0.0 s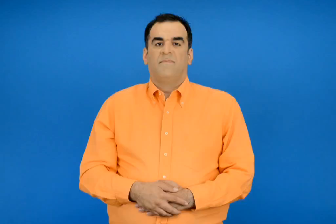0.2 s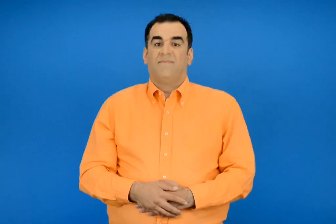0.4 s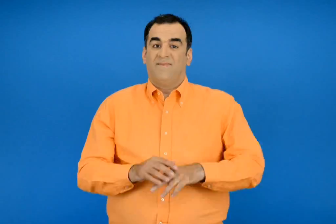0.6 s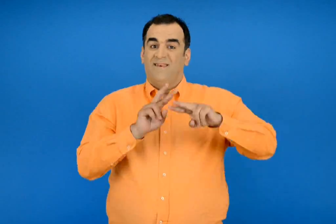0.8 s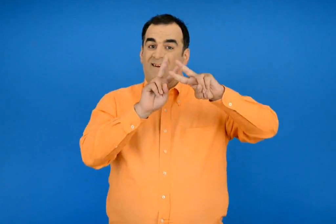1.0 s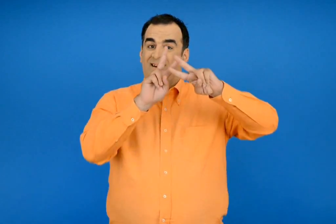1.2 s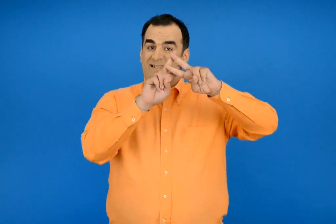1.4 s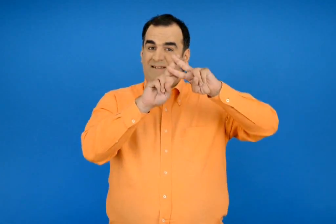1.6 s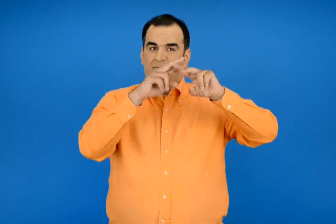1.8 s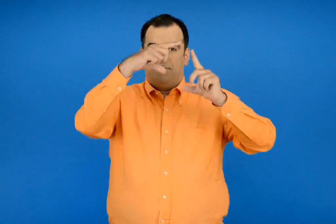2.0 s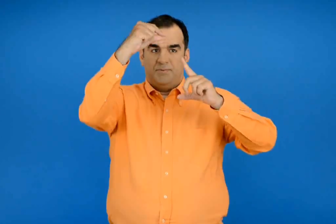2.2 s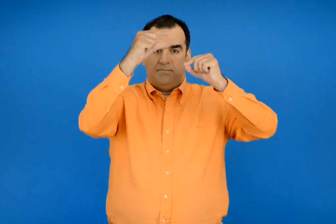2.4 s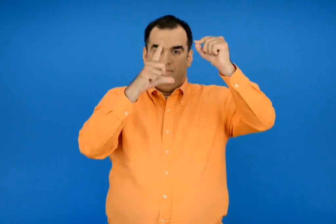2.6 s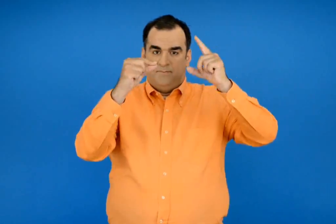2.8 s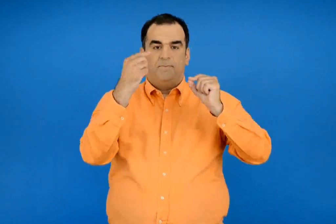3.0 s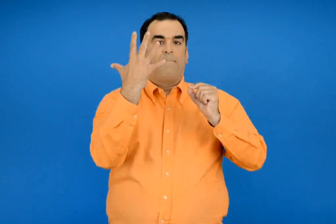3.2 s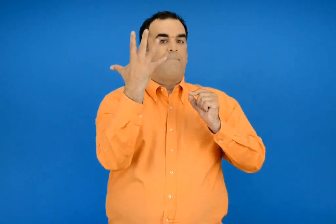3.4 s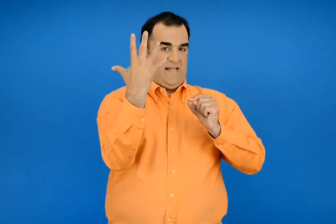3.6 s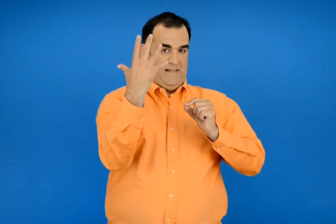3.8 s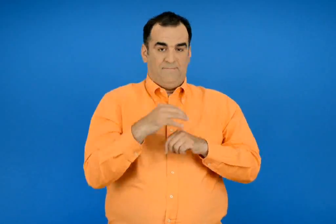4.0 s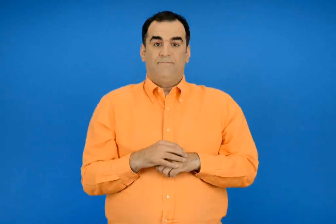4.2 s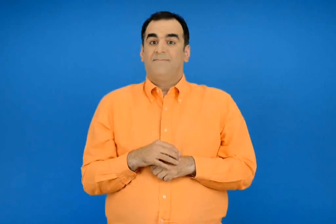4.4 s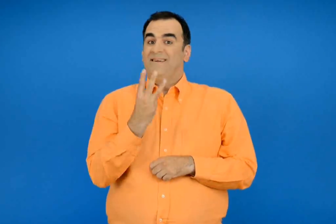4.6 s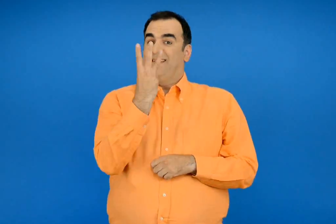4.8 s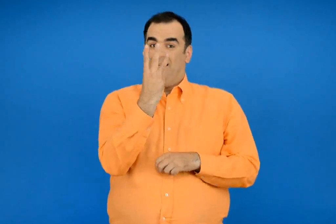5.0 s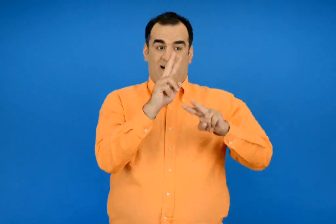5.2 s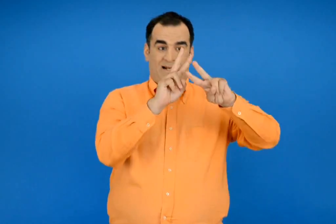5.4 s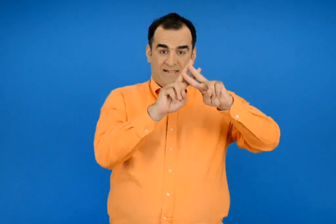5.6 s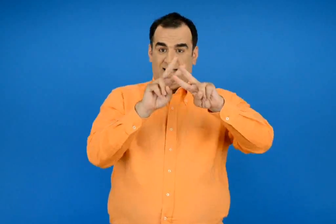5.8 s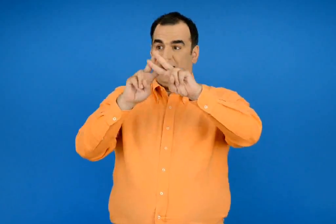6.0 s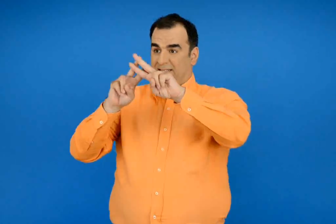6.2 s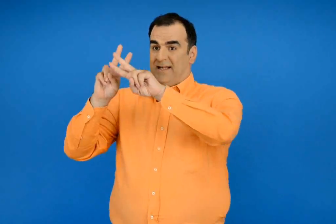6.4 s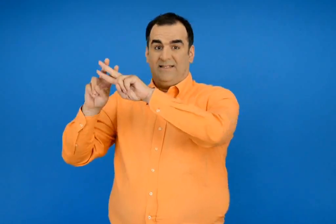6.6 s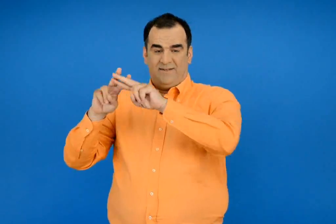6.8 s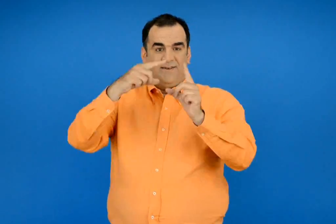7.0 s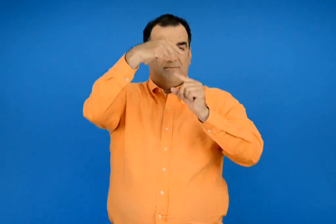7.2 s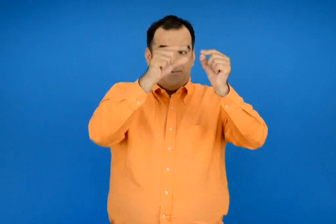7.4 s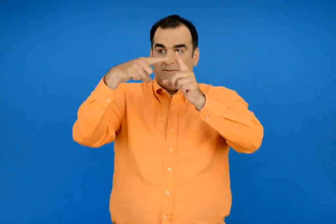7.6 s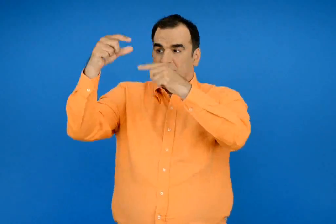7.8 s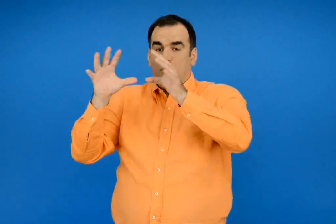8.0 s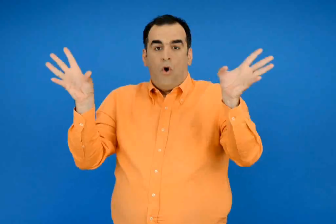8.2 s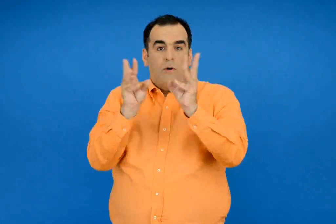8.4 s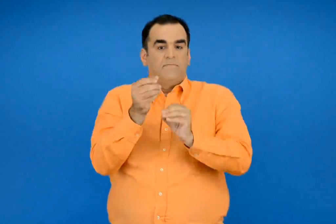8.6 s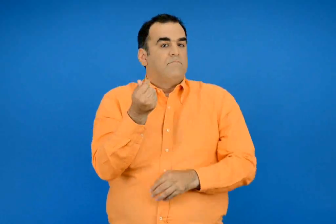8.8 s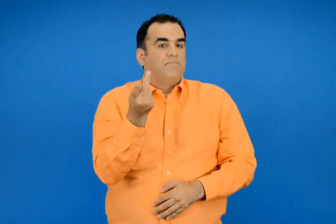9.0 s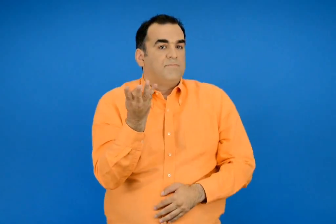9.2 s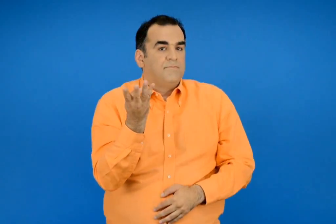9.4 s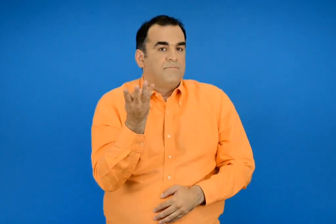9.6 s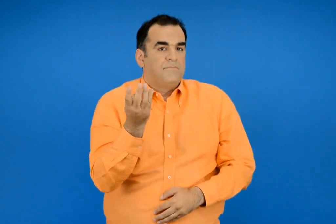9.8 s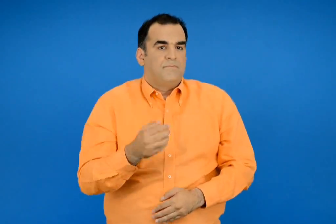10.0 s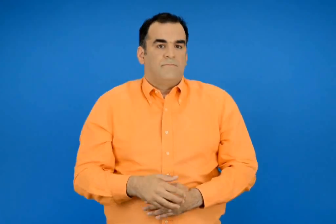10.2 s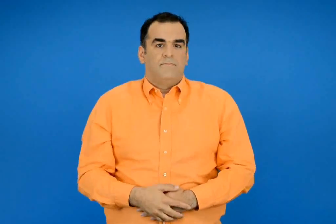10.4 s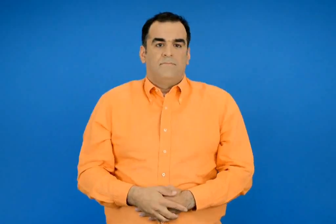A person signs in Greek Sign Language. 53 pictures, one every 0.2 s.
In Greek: κάθε αστερίας έχει 5 ποδιά πόσα ποδιά έχουν οι 3 αστερίες ;
